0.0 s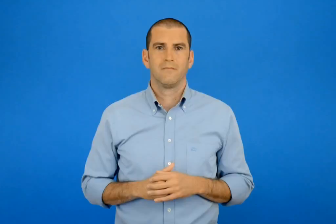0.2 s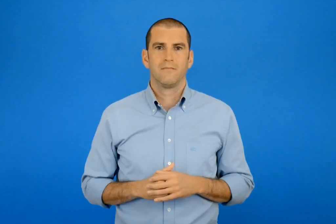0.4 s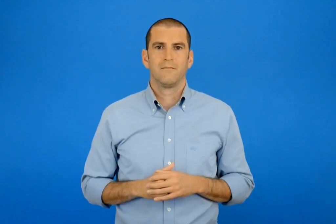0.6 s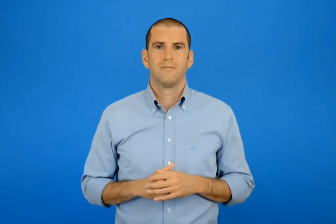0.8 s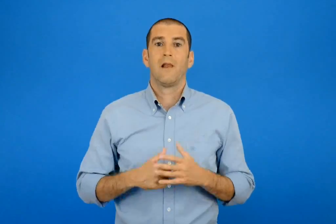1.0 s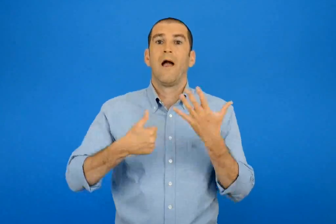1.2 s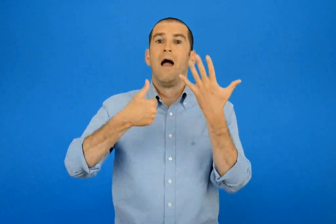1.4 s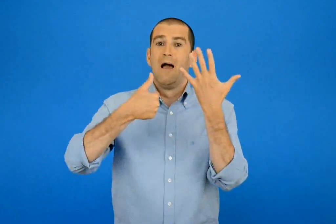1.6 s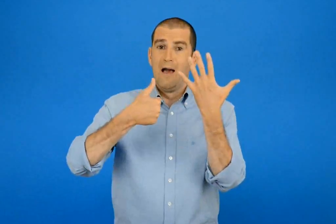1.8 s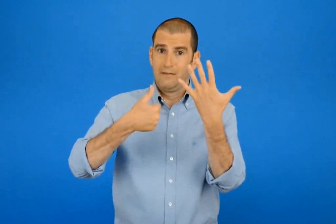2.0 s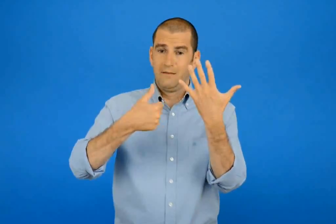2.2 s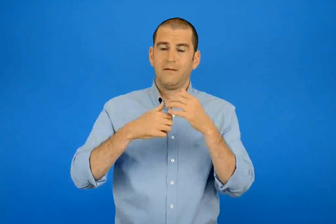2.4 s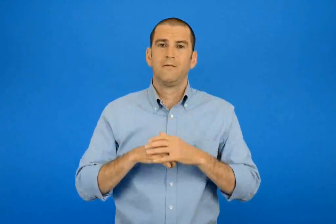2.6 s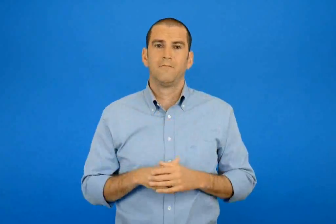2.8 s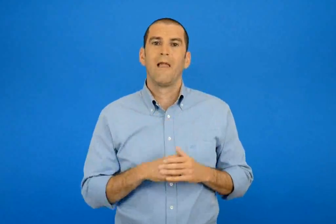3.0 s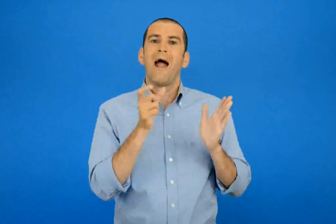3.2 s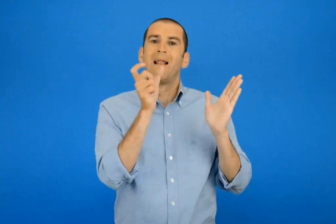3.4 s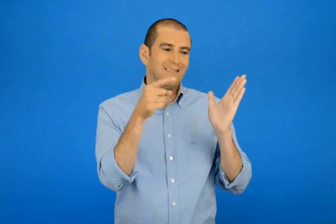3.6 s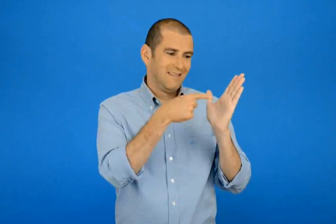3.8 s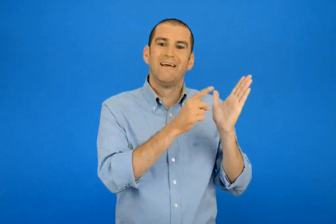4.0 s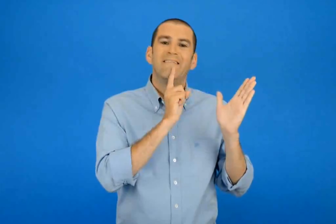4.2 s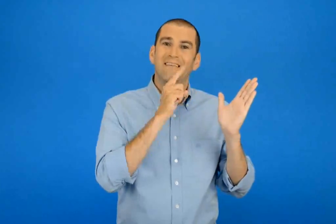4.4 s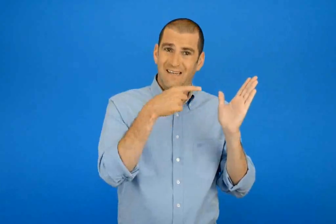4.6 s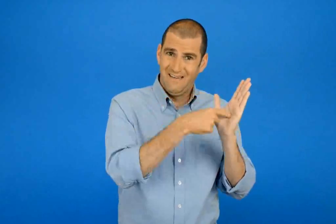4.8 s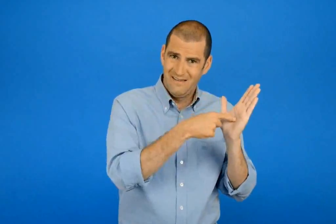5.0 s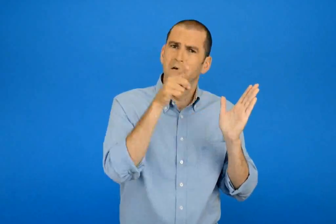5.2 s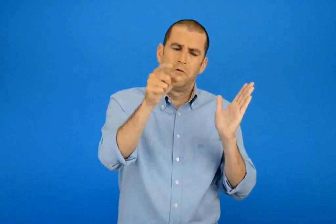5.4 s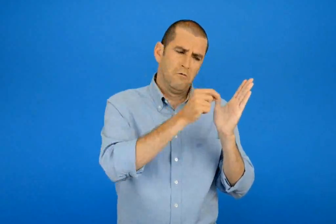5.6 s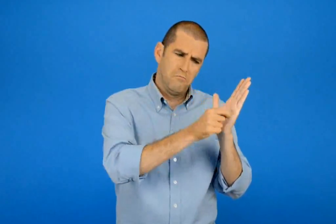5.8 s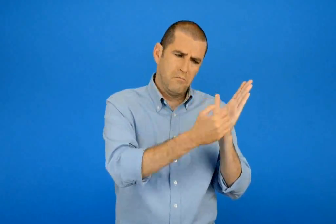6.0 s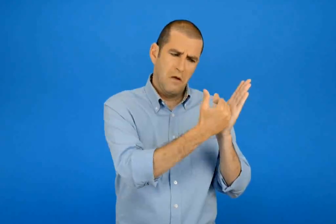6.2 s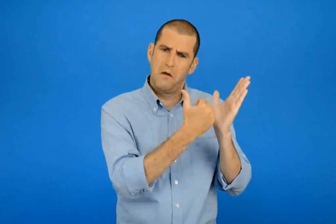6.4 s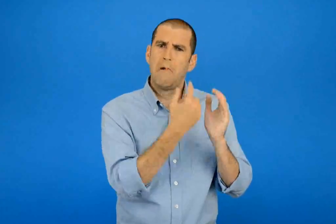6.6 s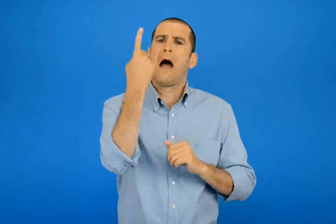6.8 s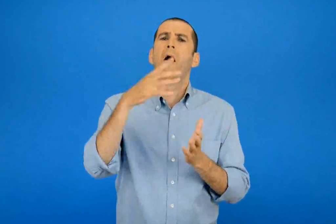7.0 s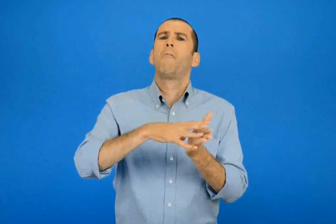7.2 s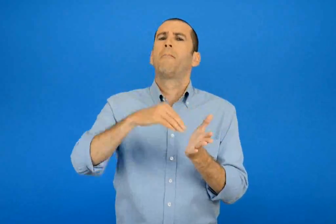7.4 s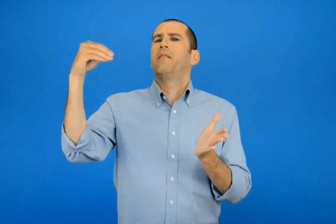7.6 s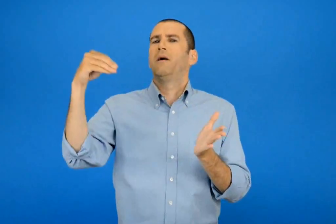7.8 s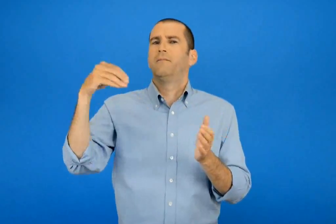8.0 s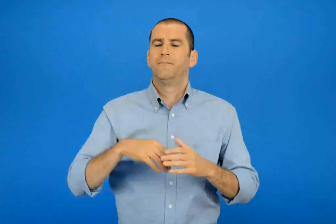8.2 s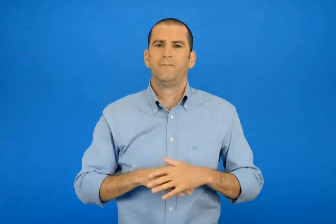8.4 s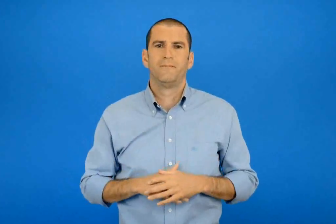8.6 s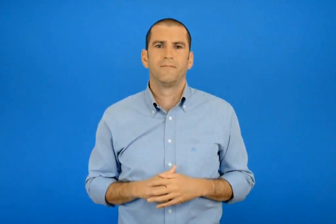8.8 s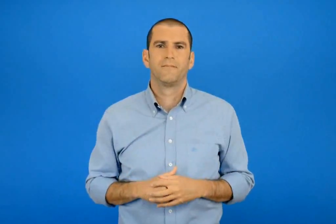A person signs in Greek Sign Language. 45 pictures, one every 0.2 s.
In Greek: 6 γράψε ένα παράδειγμα με τη λέξη αυτή
